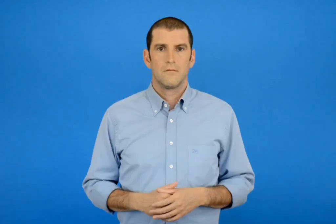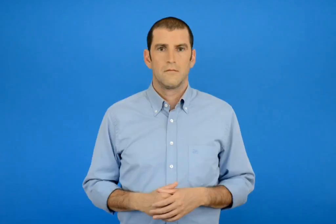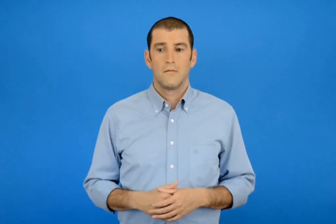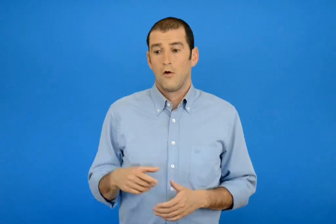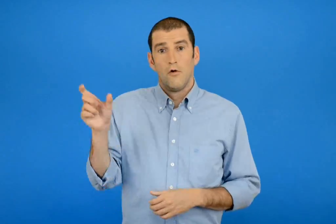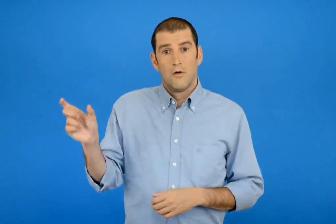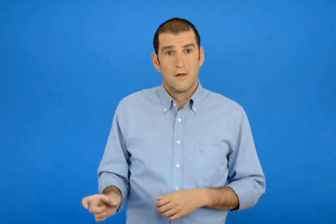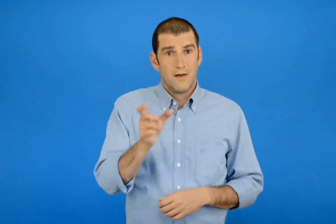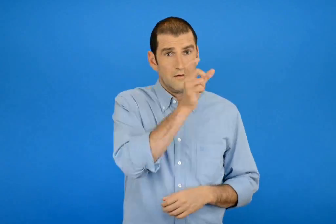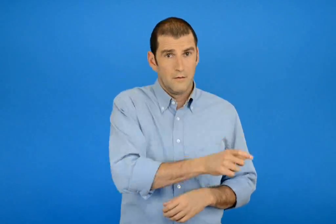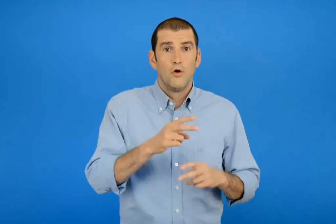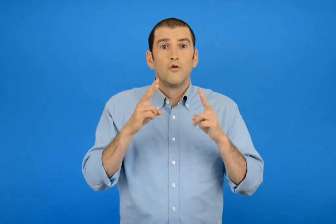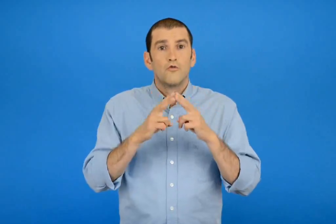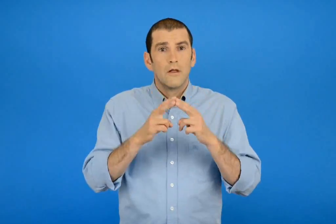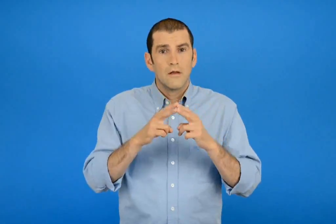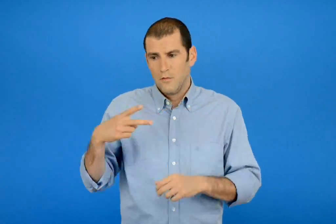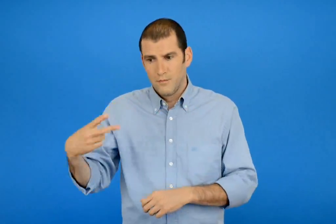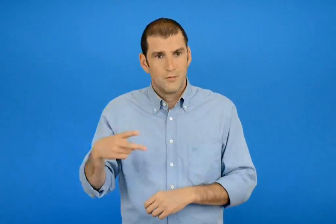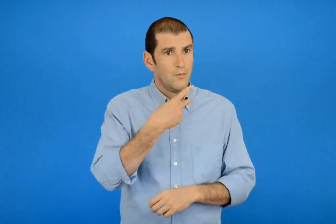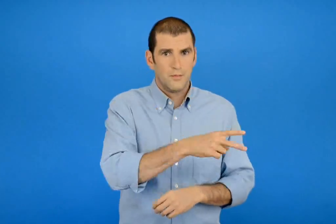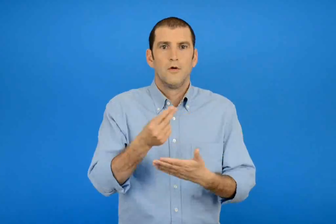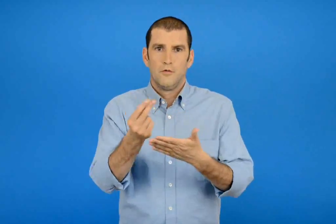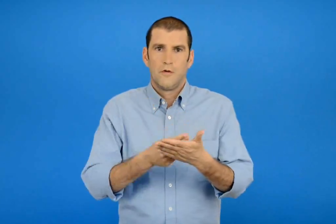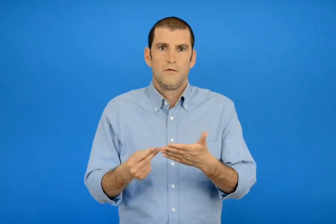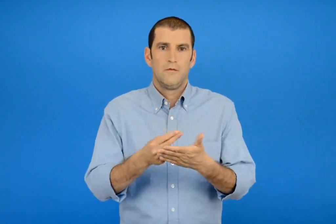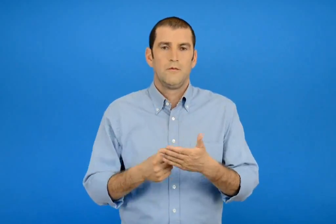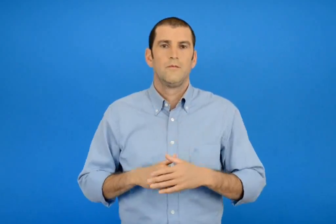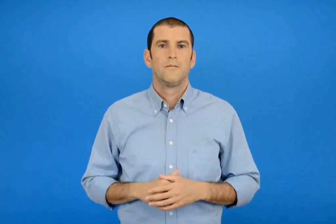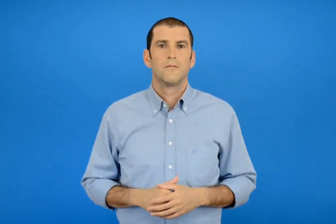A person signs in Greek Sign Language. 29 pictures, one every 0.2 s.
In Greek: ζωγραφίζω τα σοκολατάκια που θα πάρει ο καθένας
